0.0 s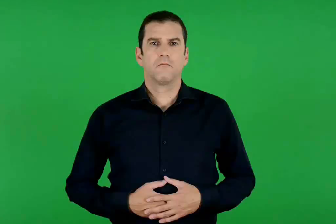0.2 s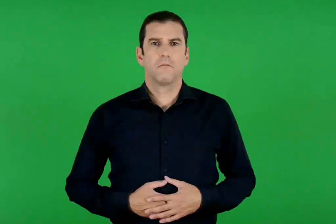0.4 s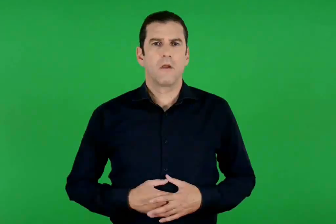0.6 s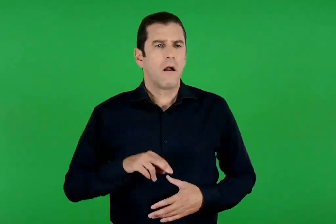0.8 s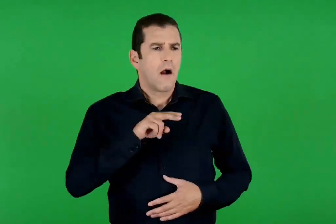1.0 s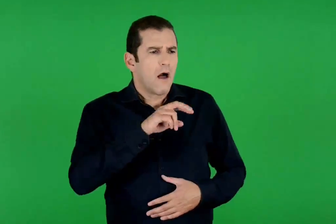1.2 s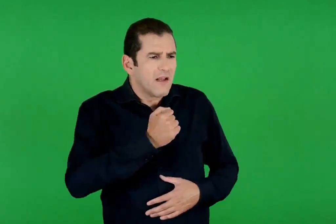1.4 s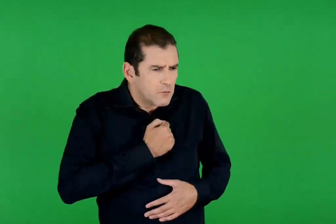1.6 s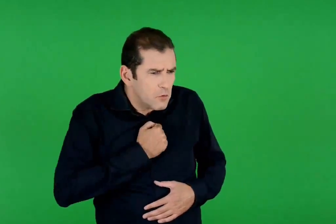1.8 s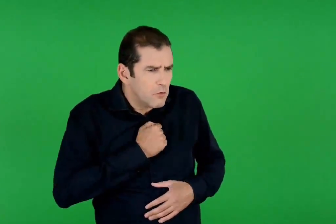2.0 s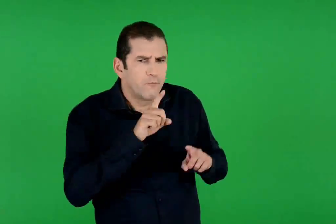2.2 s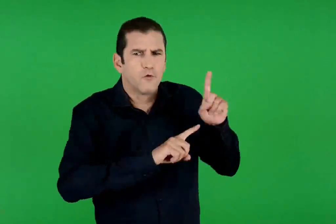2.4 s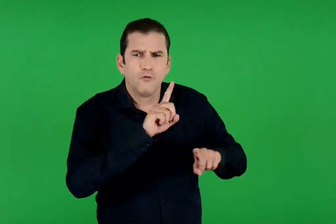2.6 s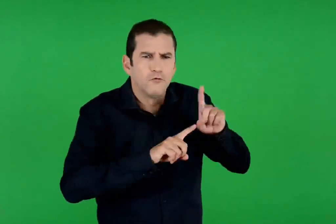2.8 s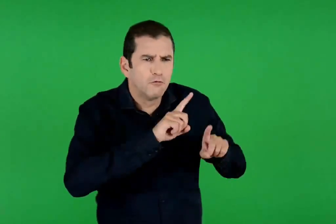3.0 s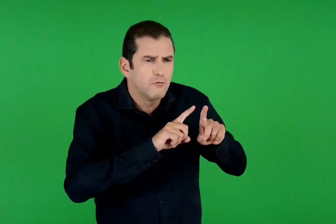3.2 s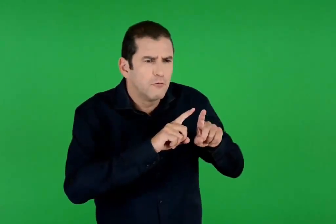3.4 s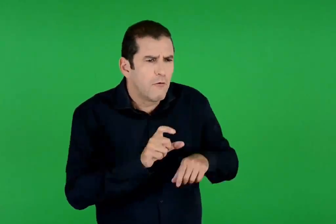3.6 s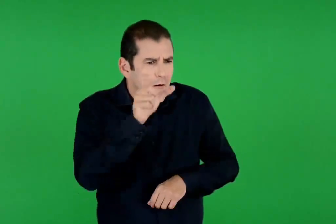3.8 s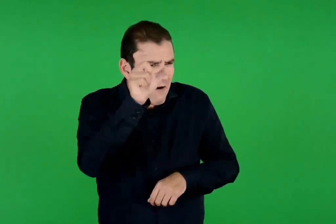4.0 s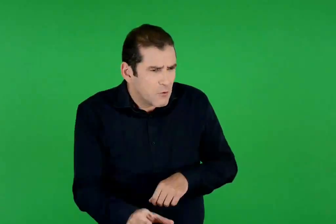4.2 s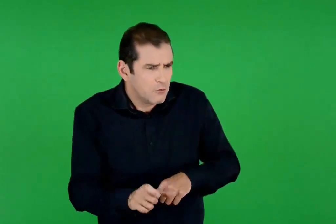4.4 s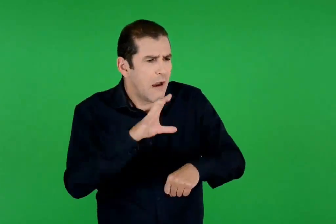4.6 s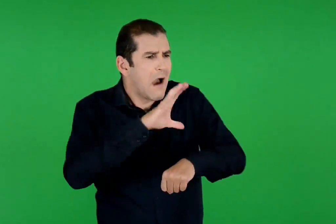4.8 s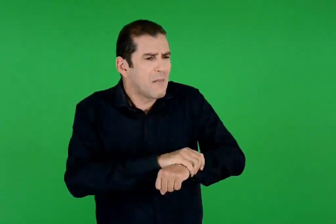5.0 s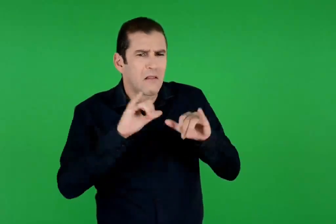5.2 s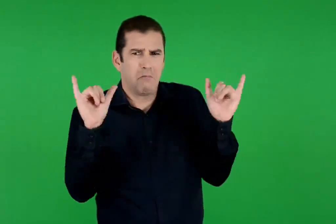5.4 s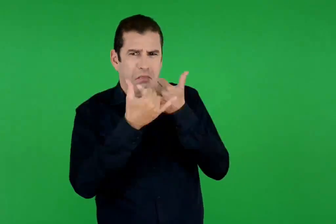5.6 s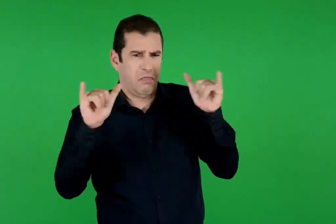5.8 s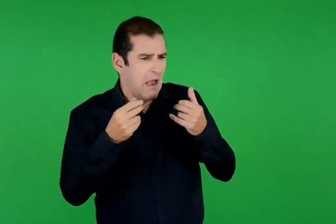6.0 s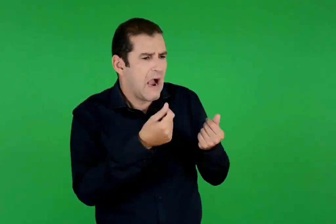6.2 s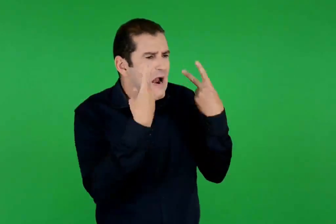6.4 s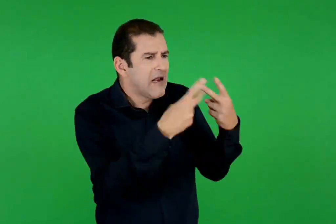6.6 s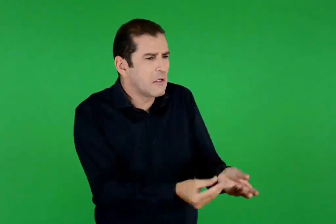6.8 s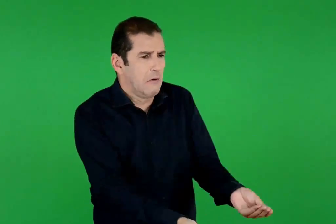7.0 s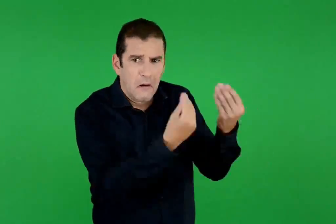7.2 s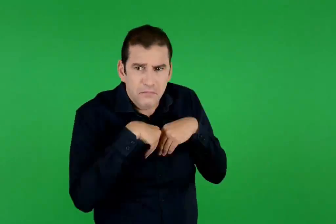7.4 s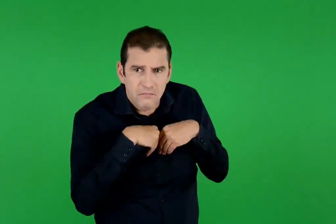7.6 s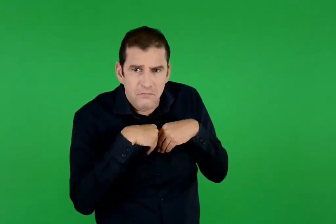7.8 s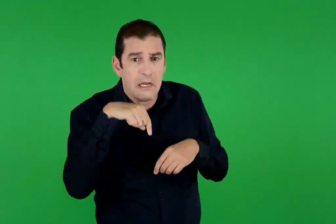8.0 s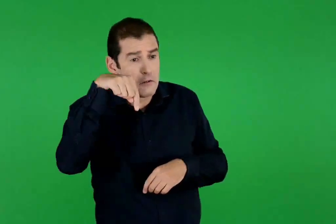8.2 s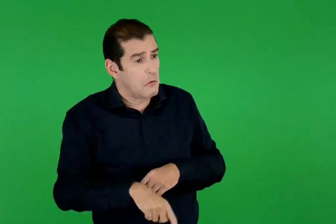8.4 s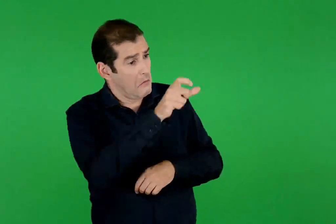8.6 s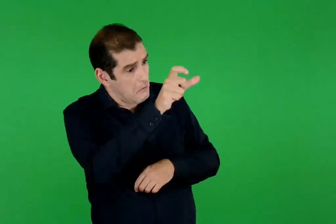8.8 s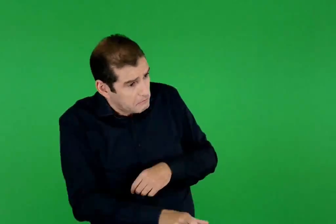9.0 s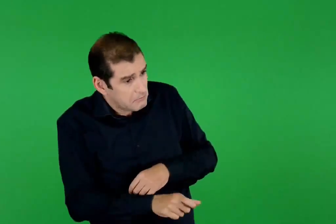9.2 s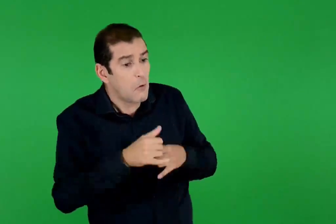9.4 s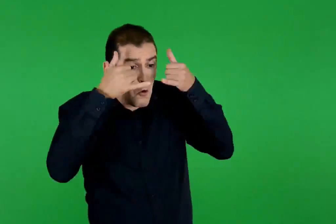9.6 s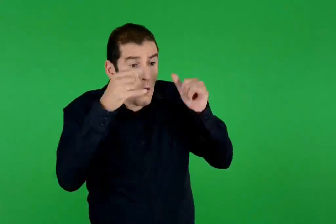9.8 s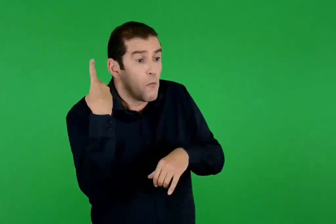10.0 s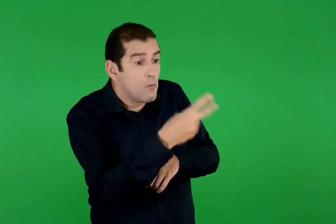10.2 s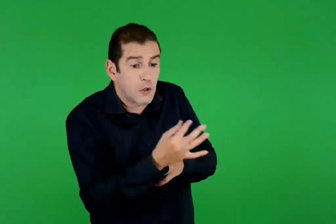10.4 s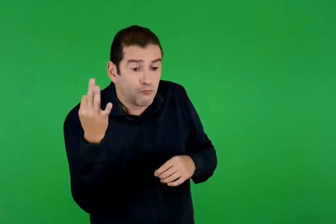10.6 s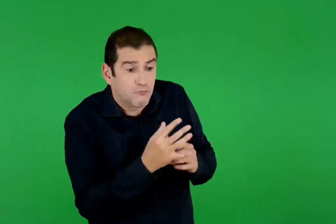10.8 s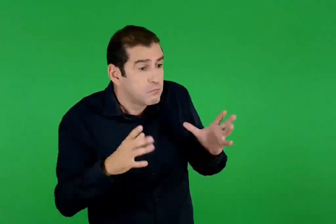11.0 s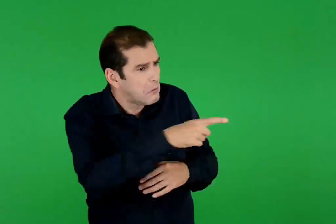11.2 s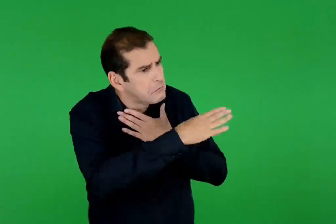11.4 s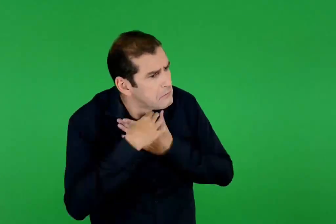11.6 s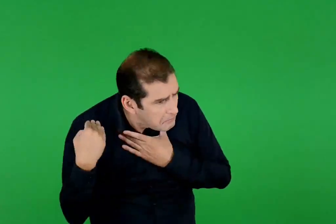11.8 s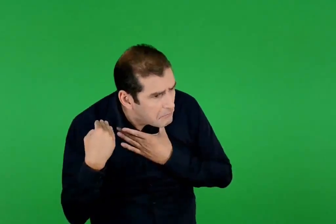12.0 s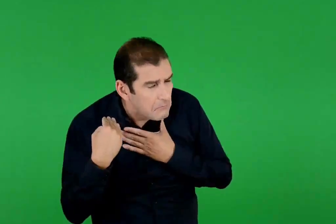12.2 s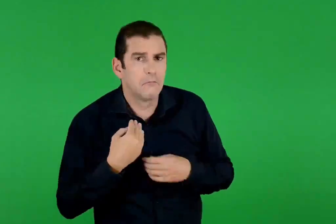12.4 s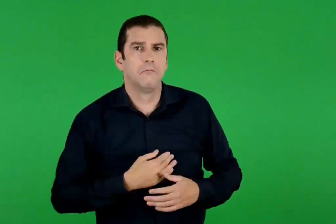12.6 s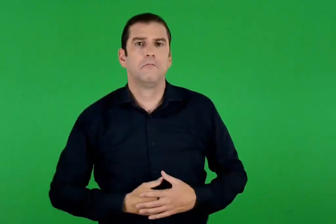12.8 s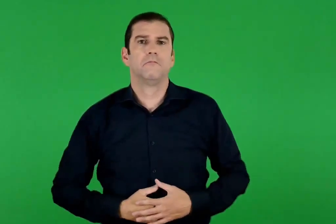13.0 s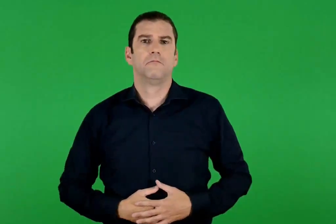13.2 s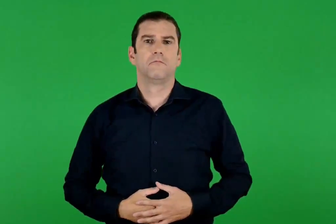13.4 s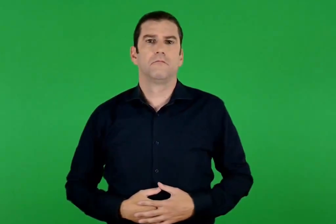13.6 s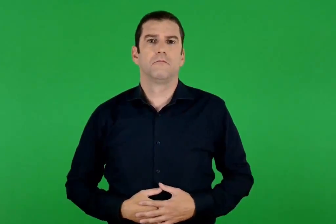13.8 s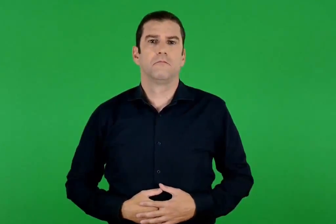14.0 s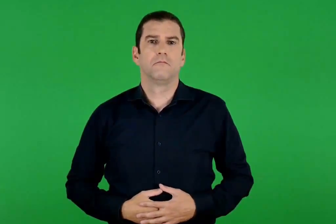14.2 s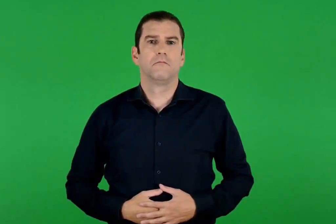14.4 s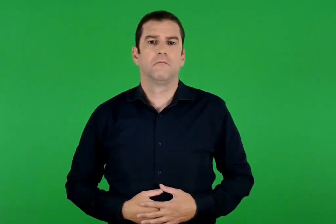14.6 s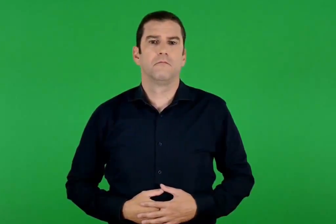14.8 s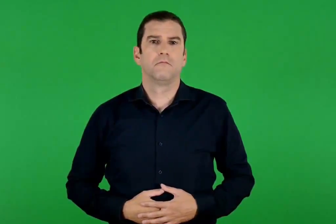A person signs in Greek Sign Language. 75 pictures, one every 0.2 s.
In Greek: ποιος αδελφός μου ; αυτός που έφαγε τα λεφτά σου με τις αμαρτωλές διασκεδάσεις ; και τώρα εσύ , έσφαξες για αυτόν το καλύτερο μοσχάρι ;
